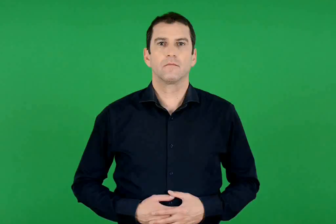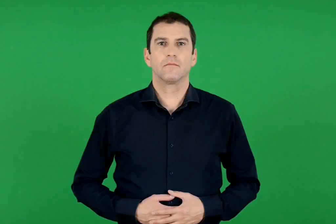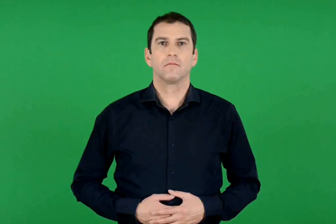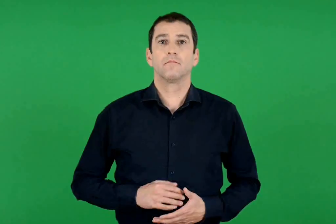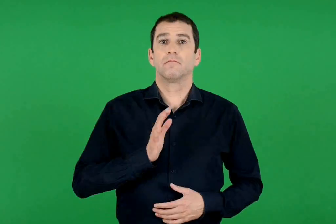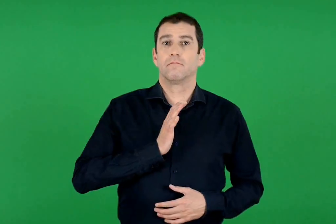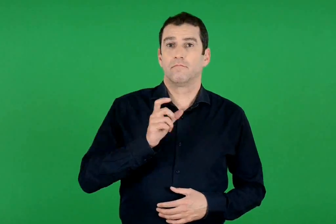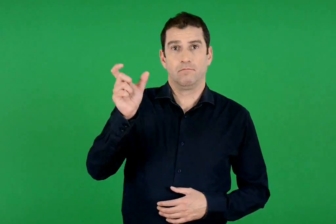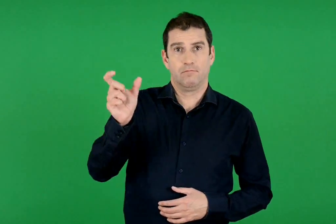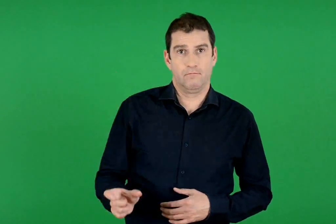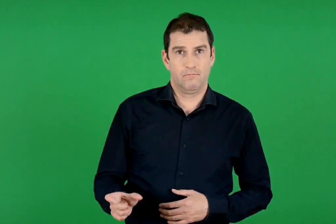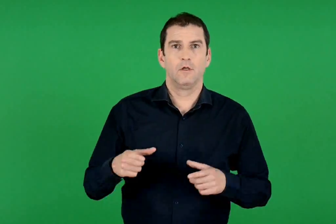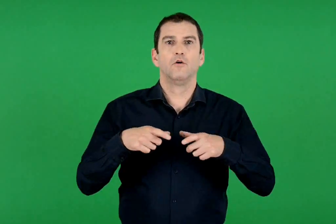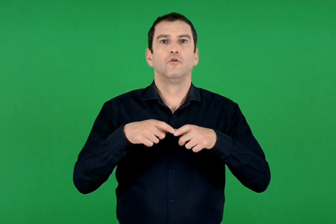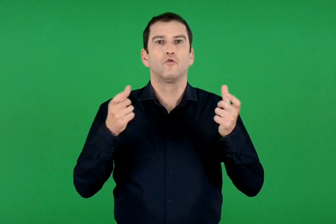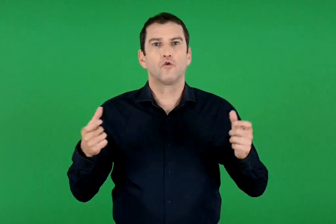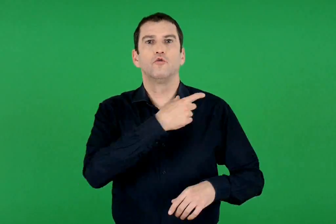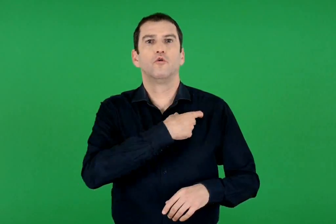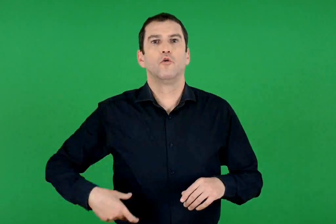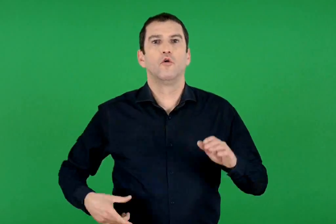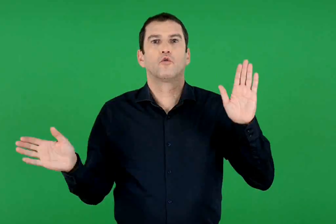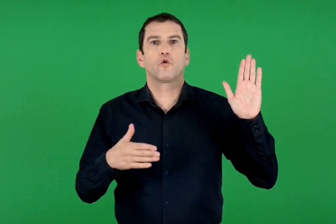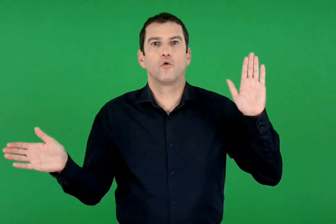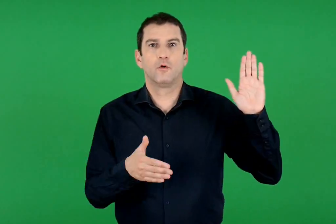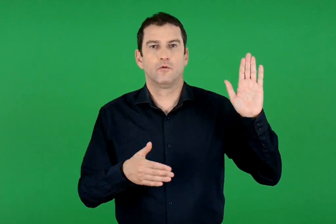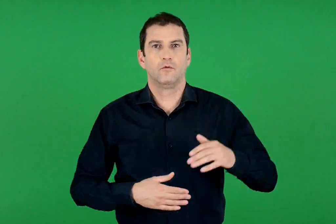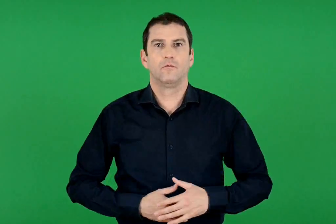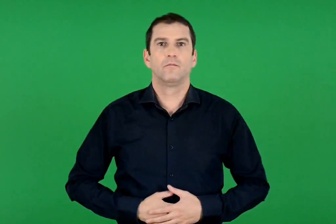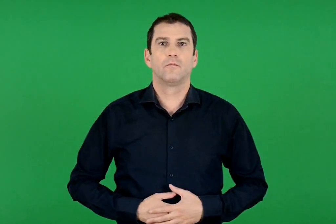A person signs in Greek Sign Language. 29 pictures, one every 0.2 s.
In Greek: σχολικός τροχονόμος
